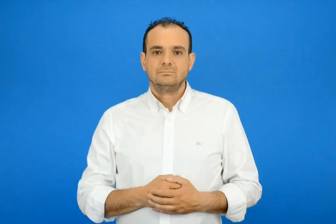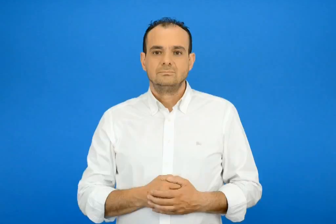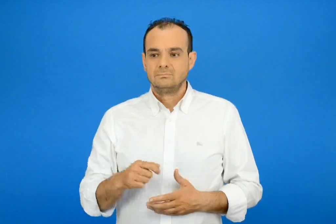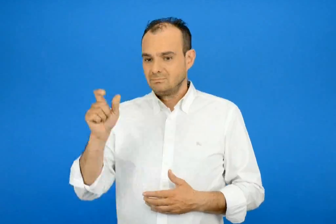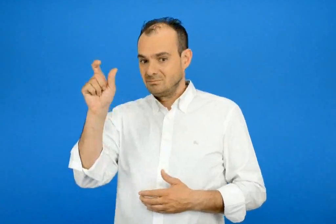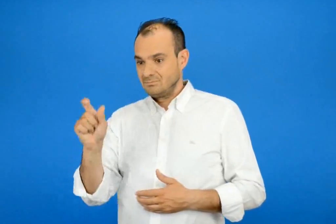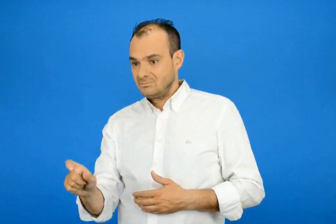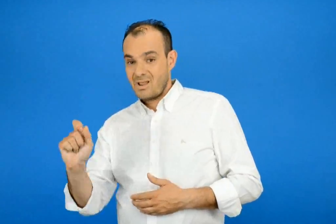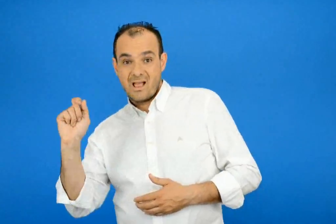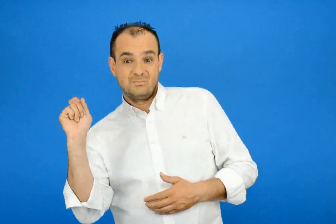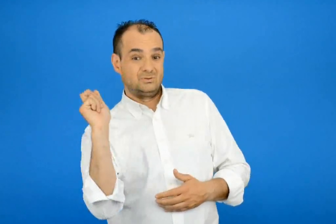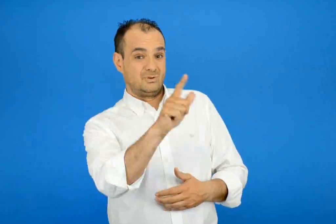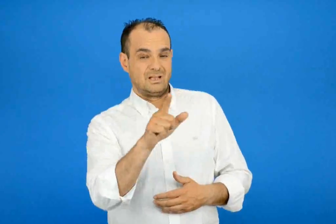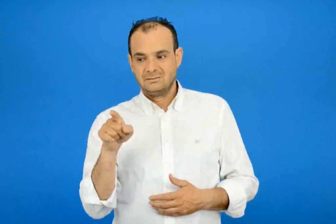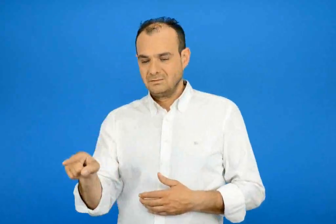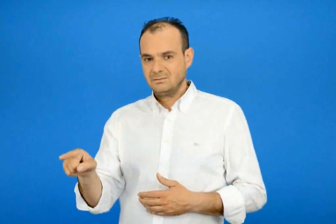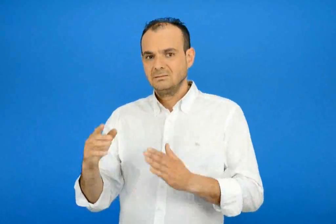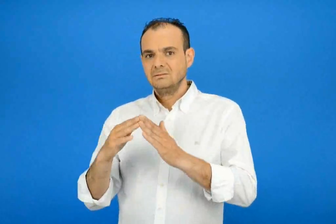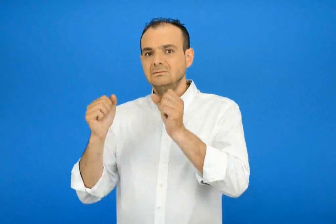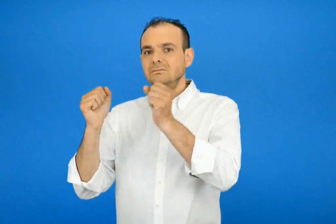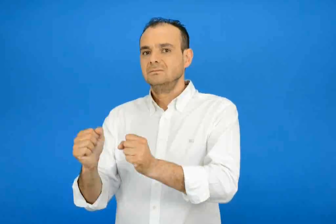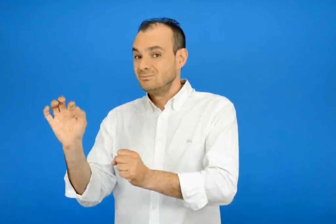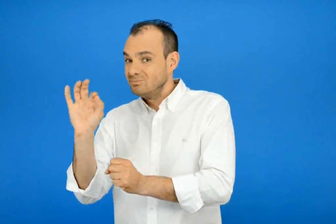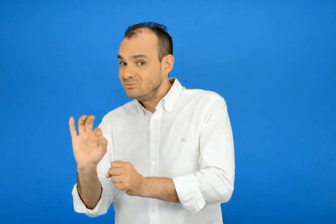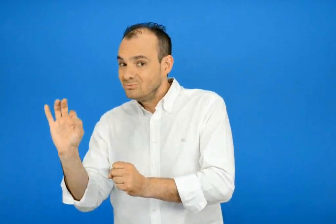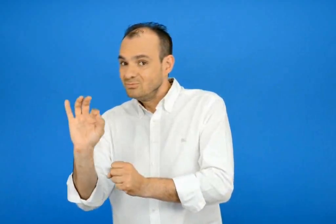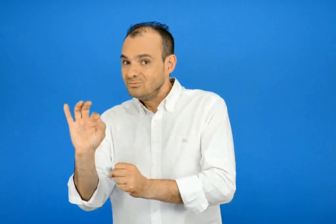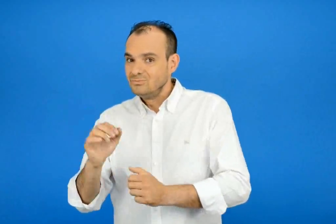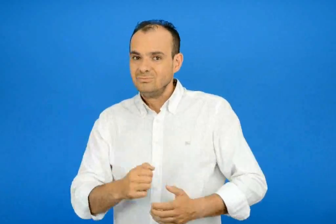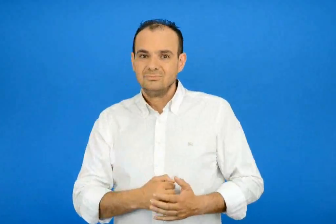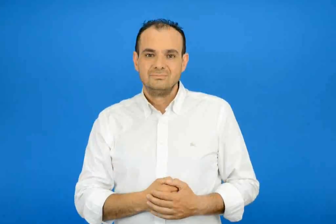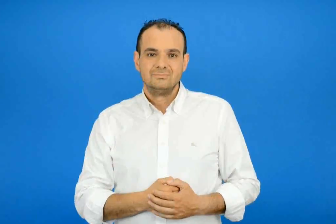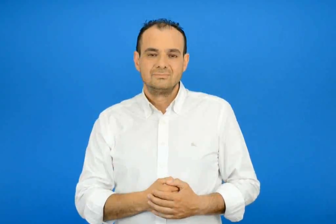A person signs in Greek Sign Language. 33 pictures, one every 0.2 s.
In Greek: που μένει ο αποστολέας ;
